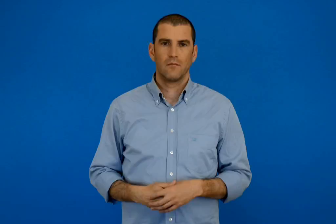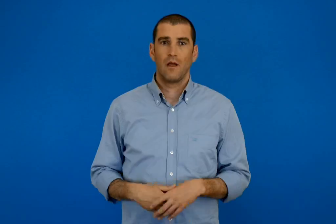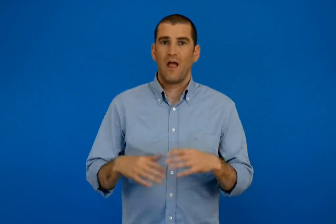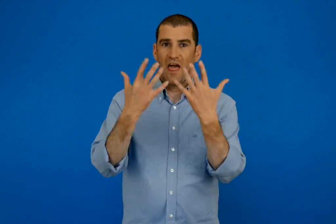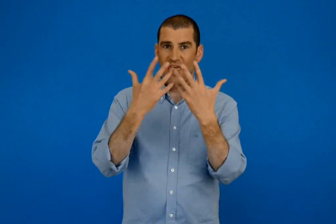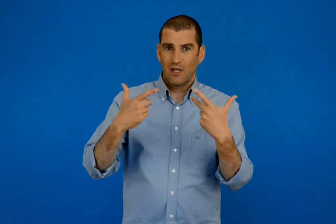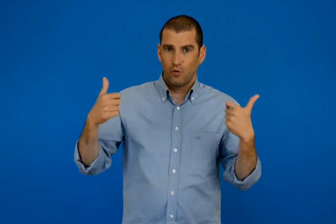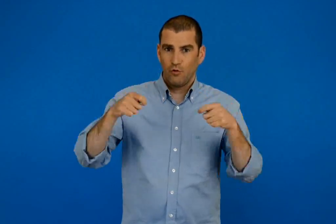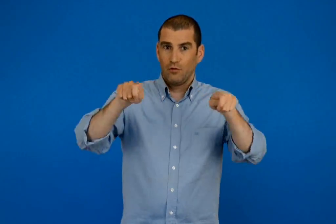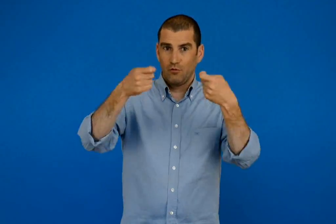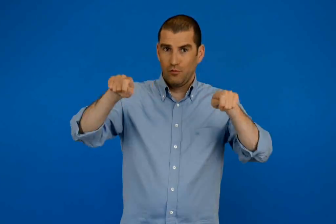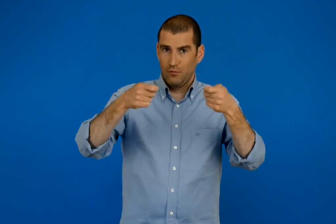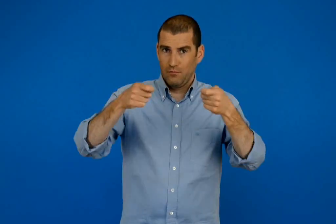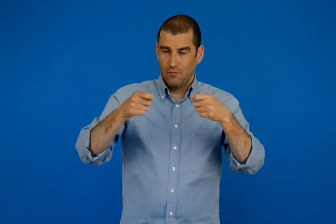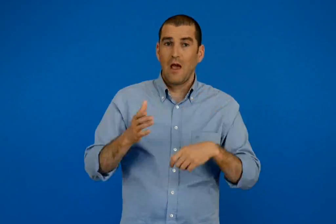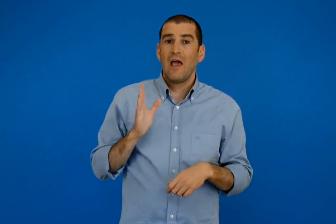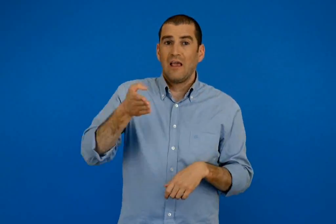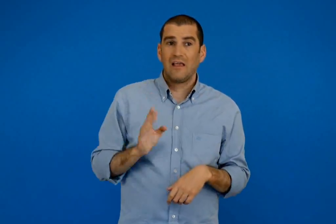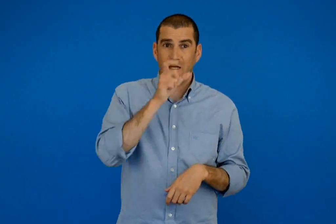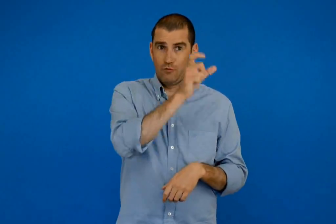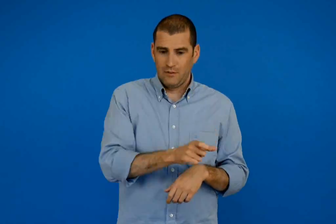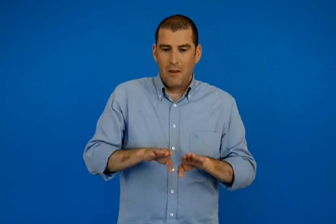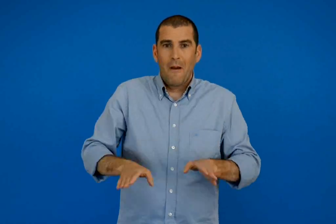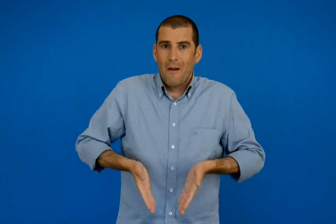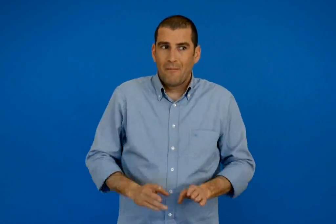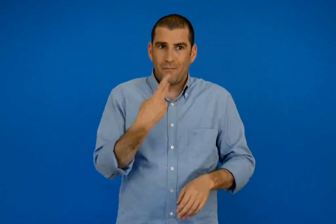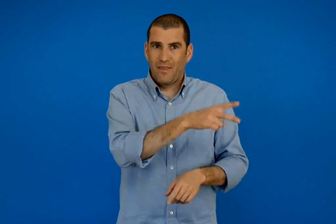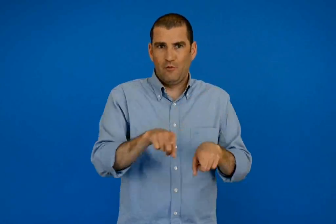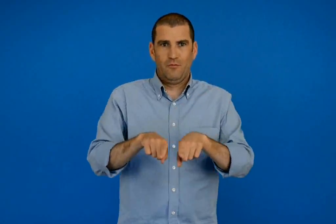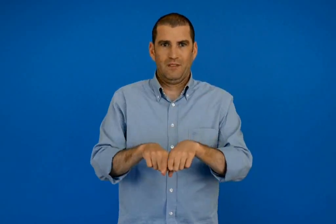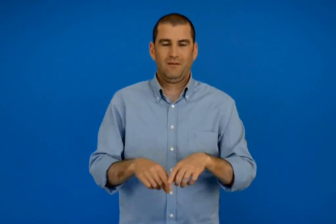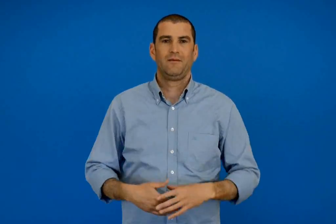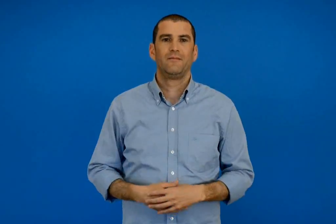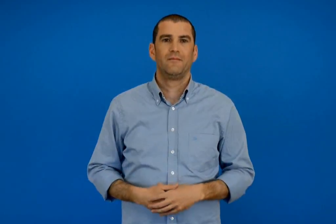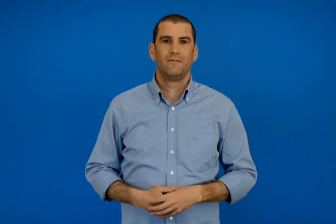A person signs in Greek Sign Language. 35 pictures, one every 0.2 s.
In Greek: θέατρο σκιών ευγένιος σπαθάρης ο καραγκιόζης με τα παιδιά του
